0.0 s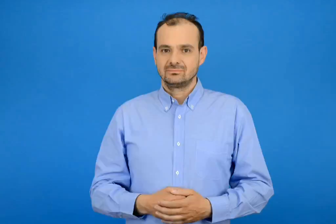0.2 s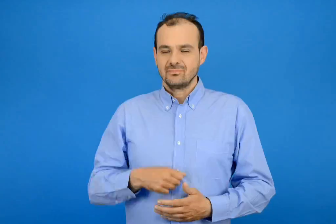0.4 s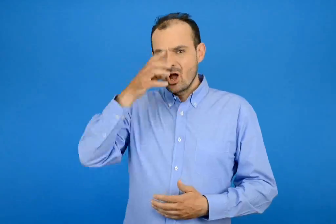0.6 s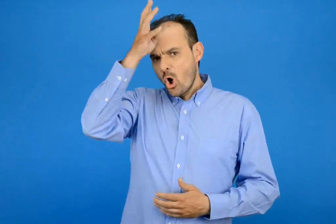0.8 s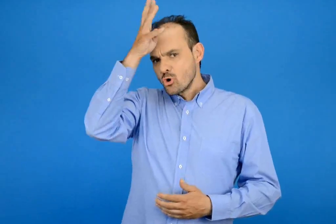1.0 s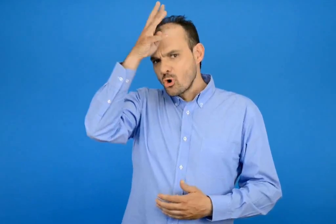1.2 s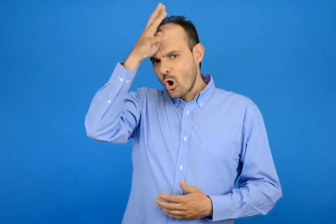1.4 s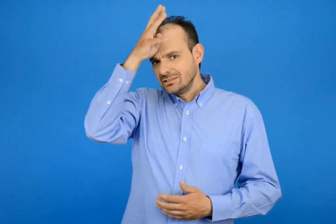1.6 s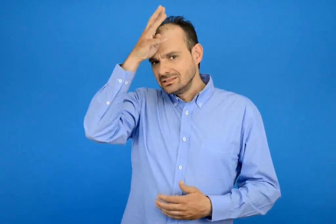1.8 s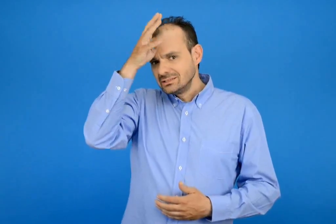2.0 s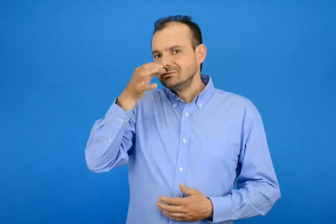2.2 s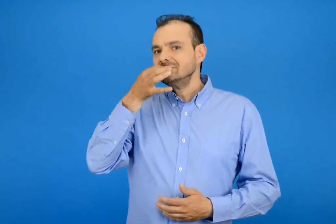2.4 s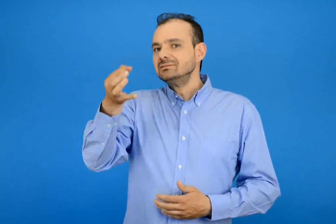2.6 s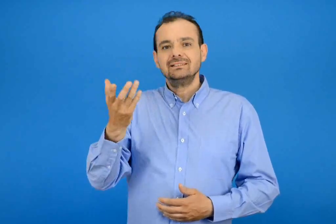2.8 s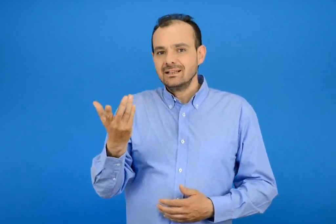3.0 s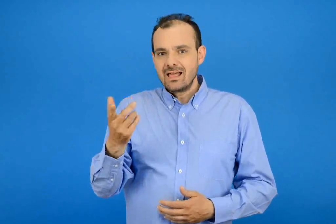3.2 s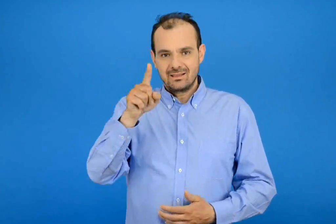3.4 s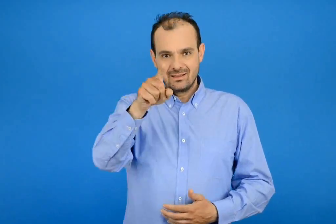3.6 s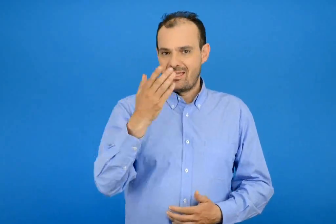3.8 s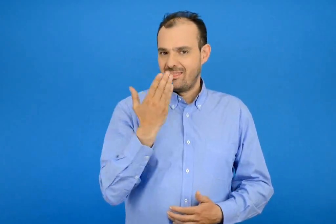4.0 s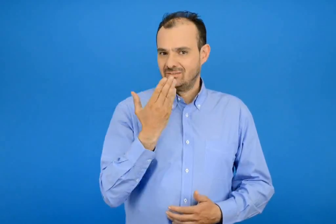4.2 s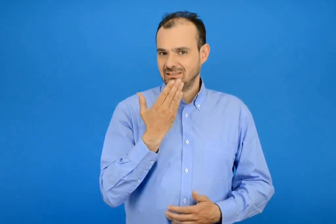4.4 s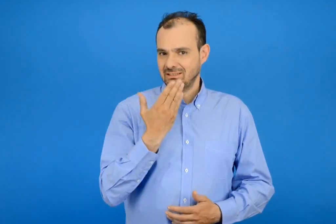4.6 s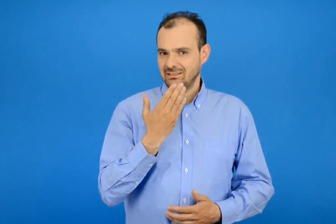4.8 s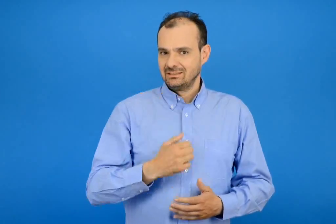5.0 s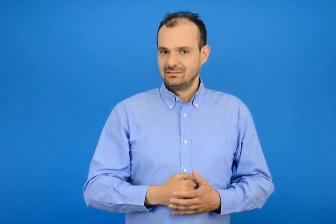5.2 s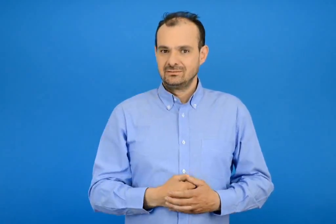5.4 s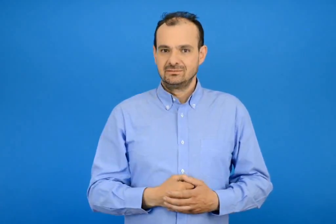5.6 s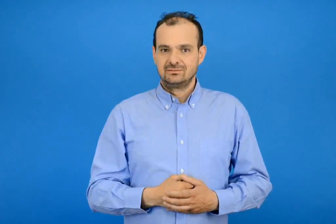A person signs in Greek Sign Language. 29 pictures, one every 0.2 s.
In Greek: διάβασε τι λέει ο κόκορας
